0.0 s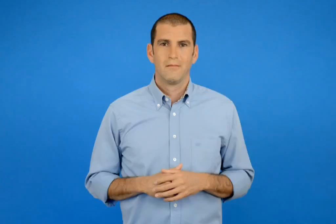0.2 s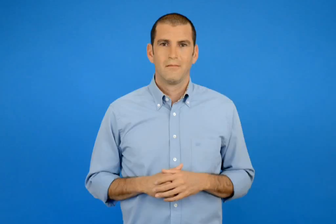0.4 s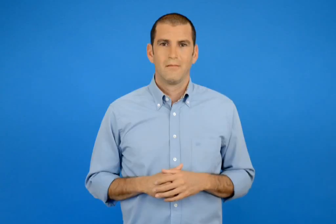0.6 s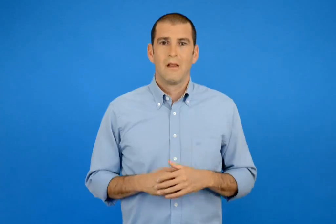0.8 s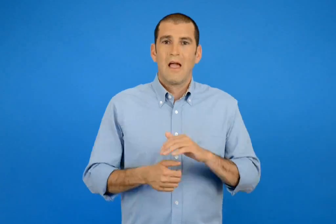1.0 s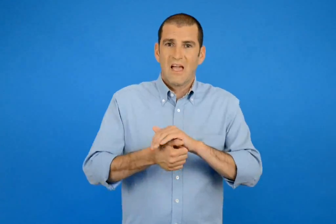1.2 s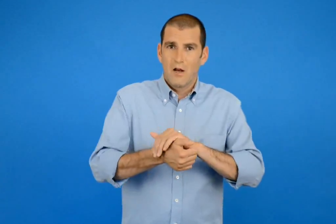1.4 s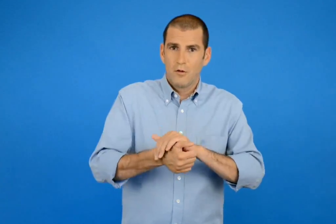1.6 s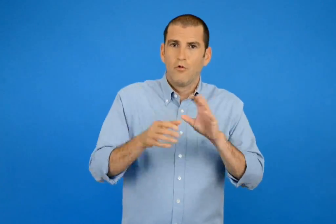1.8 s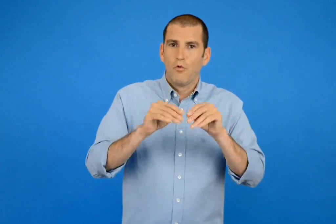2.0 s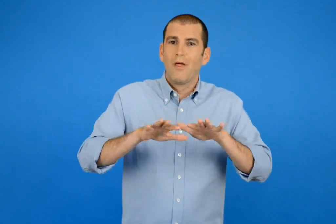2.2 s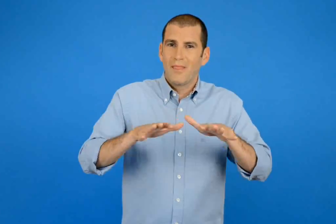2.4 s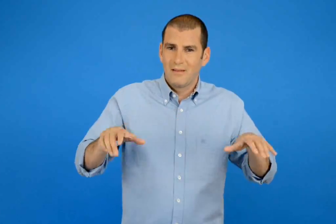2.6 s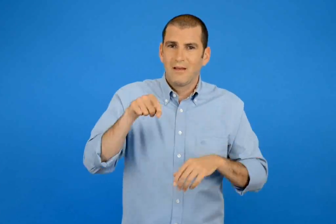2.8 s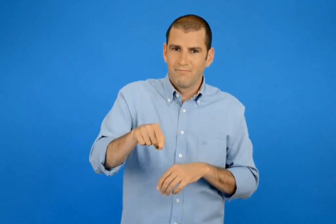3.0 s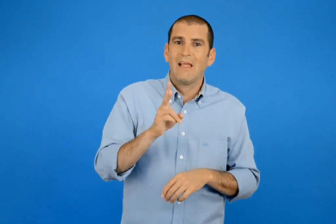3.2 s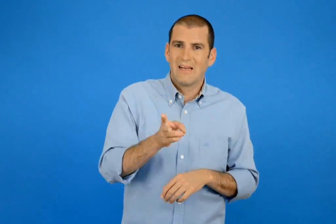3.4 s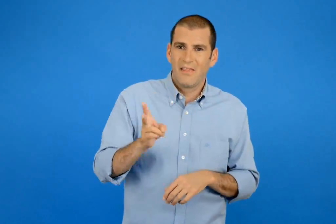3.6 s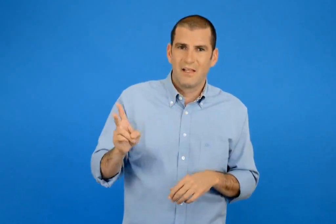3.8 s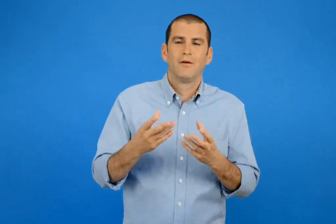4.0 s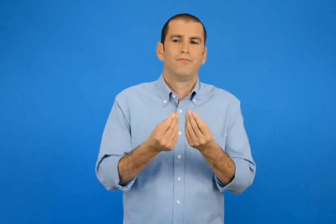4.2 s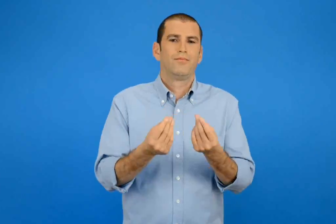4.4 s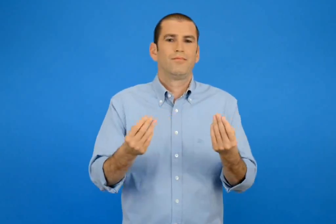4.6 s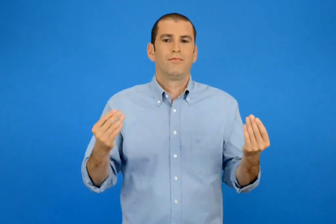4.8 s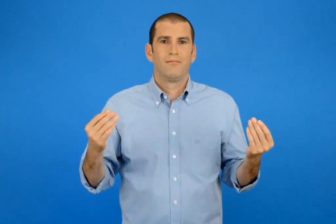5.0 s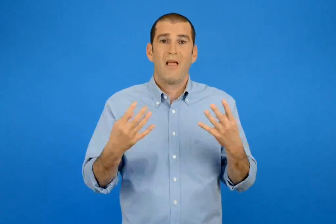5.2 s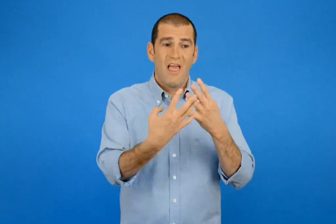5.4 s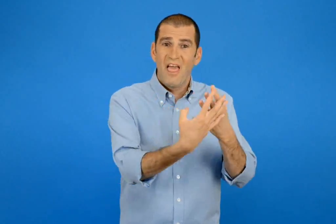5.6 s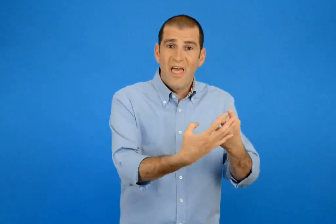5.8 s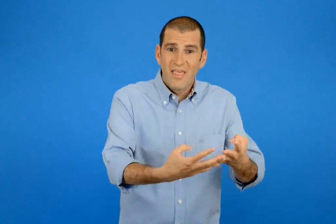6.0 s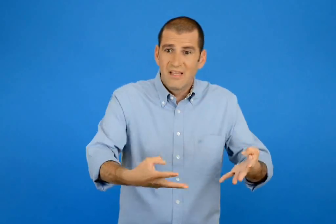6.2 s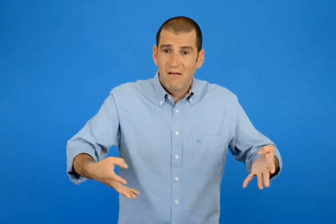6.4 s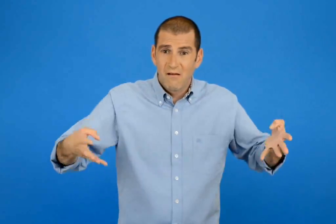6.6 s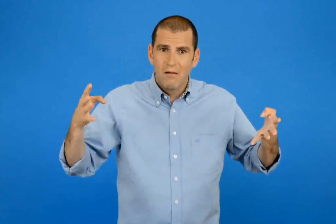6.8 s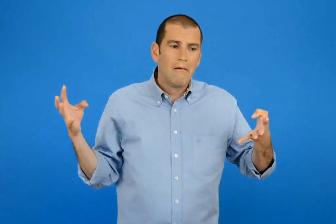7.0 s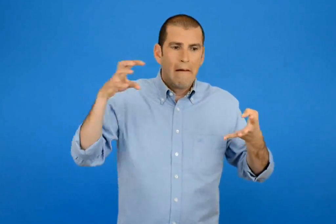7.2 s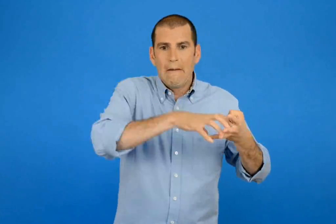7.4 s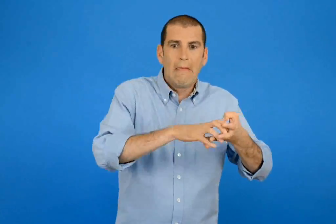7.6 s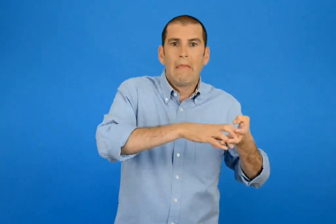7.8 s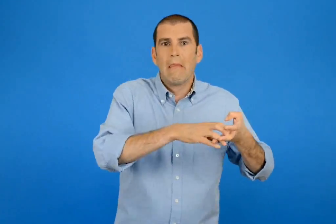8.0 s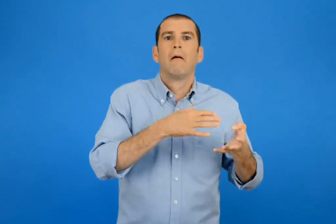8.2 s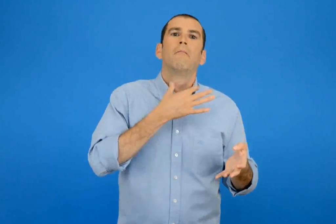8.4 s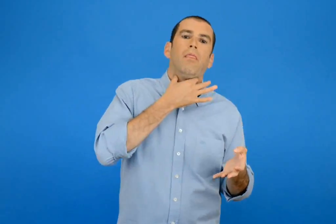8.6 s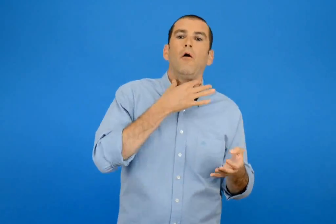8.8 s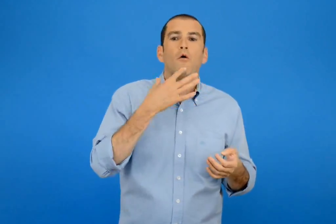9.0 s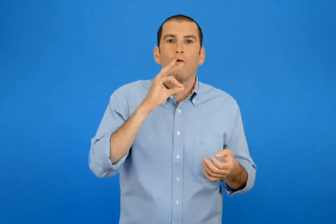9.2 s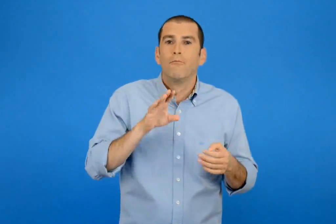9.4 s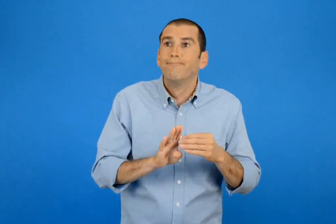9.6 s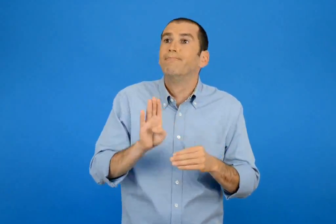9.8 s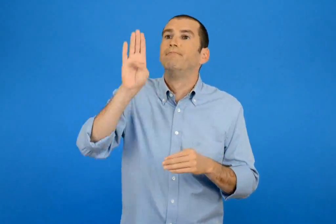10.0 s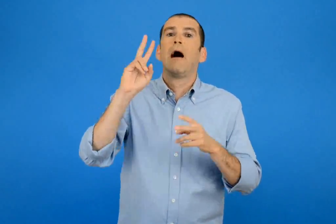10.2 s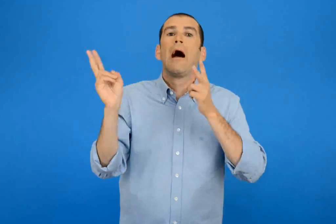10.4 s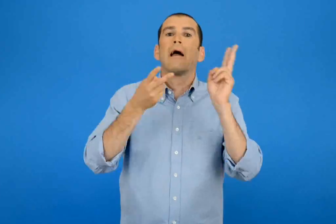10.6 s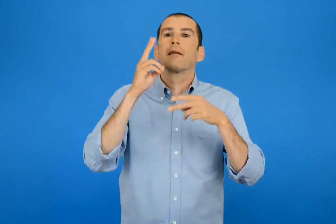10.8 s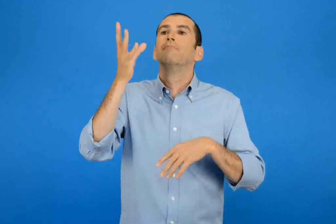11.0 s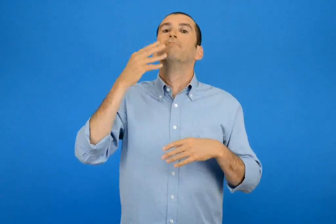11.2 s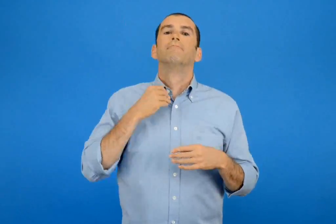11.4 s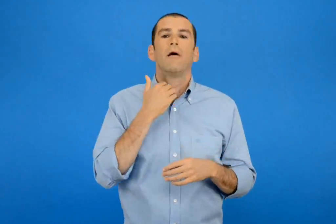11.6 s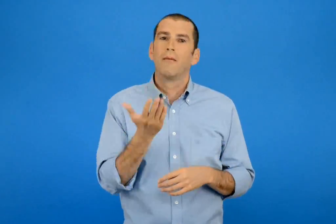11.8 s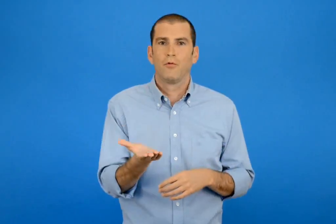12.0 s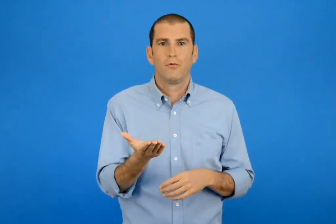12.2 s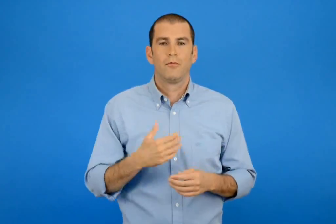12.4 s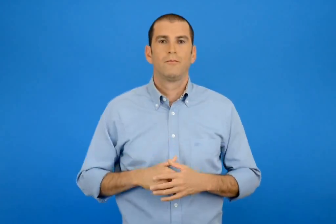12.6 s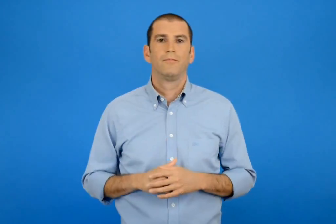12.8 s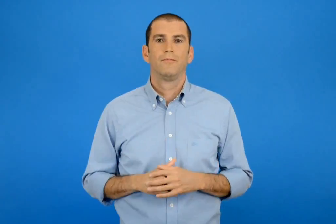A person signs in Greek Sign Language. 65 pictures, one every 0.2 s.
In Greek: οι κίνδυνοι για τις θαλάσσιες χελώνες είναι πολλοί πιάνονται στα μεγάλα δίχτυα και πνίγονται επειδή δεν μπορούν να πάρουν αέρα
